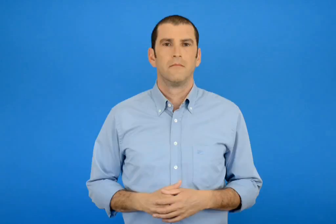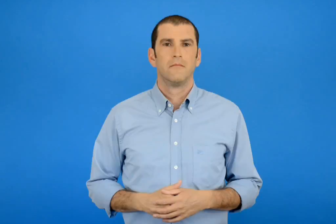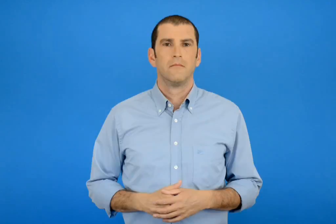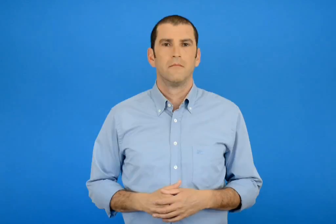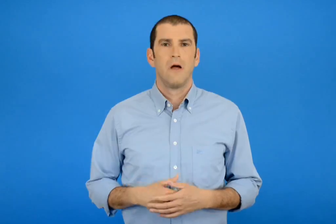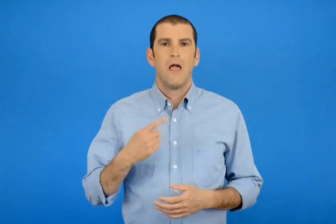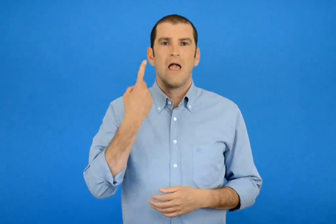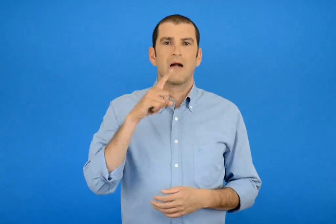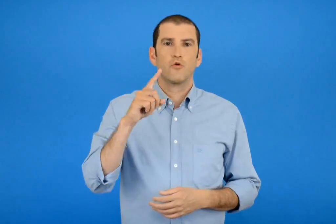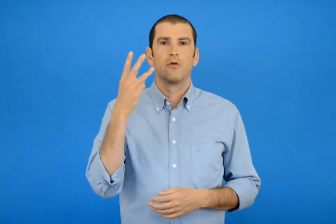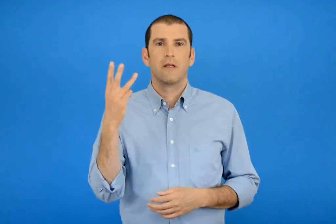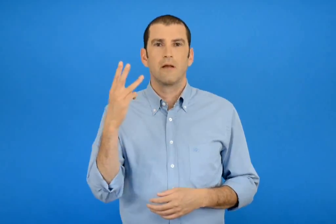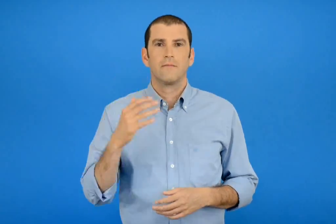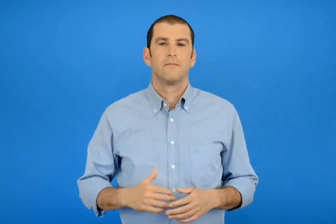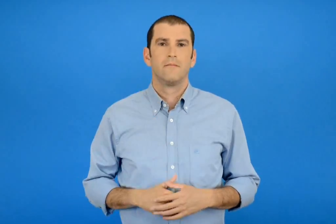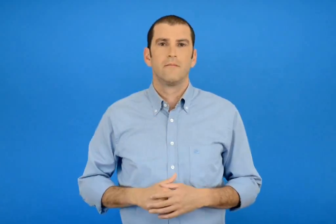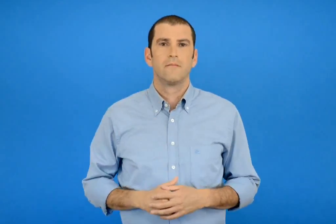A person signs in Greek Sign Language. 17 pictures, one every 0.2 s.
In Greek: 103
